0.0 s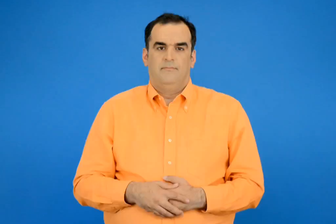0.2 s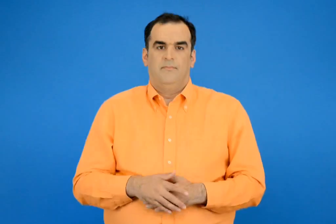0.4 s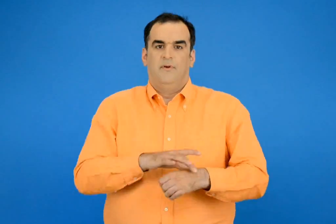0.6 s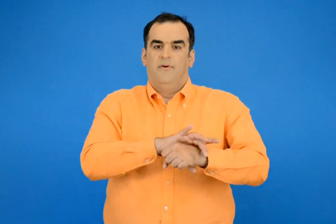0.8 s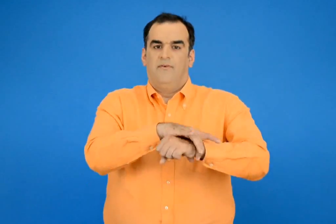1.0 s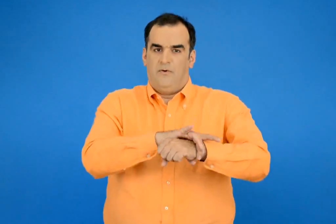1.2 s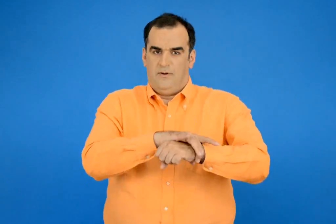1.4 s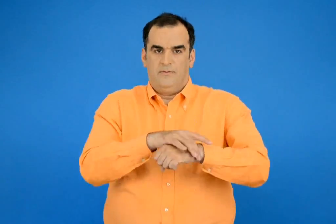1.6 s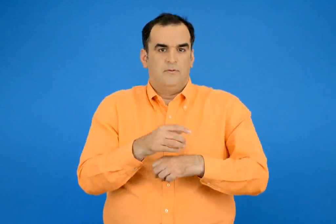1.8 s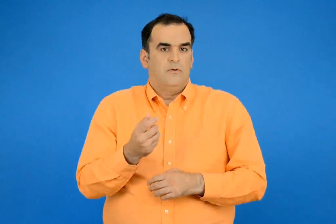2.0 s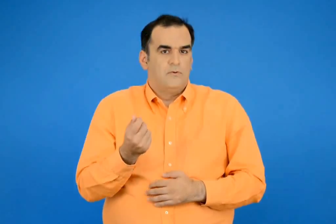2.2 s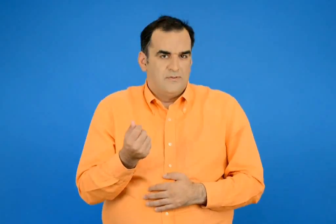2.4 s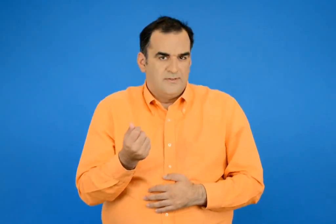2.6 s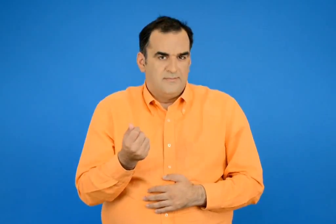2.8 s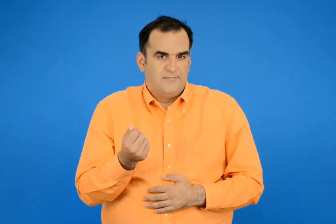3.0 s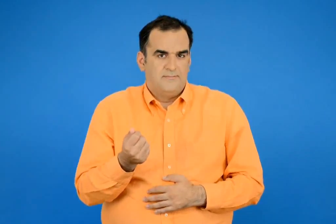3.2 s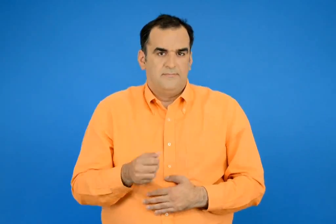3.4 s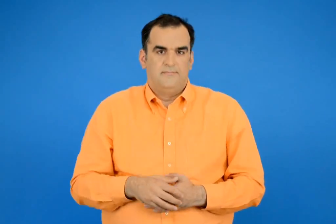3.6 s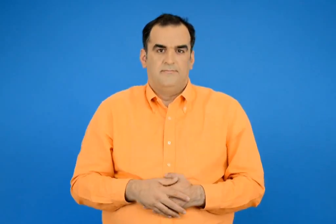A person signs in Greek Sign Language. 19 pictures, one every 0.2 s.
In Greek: το βραχιόλι κοστίζει
